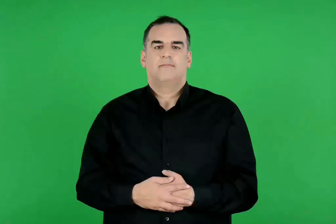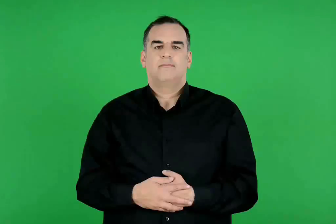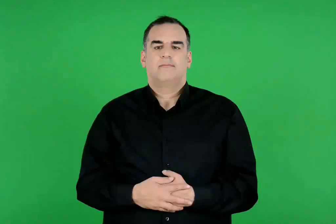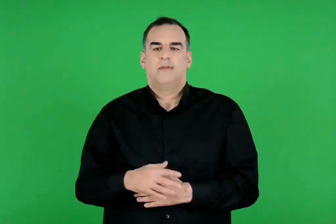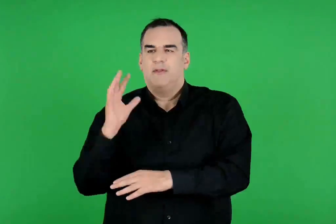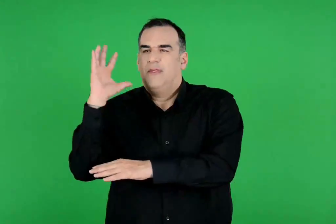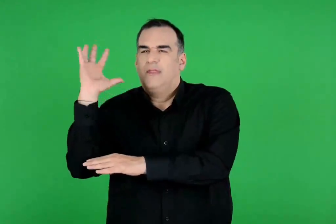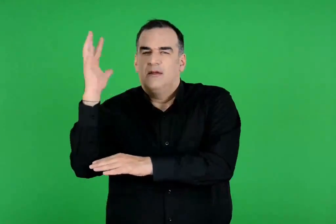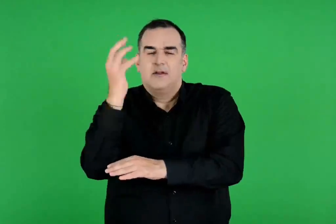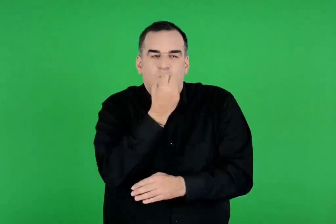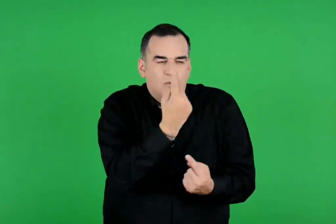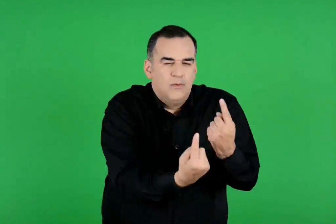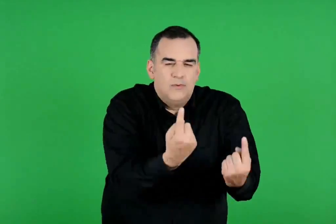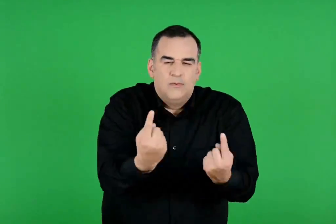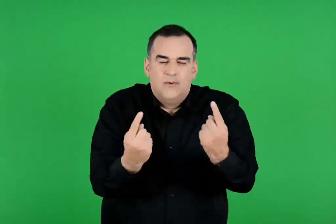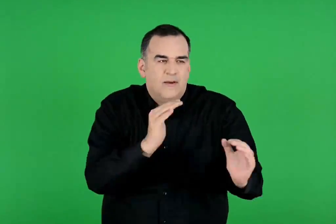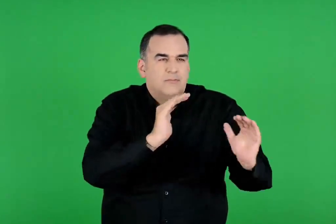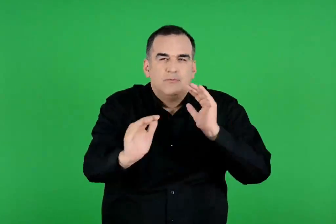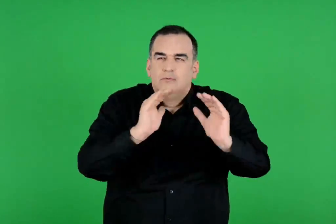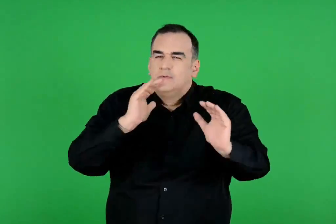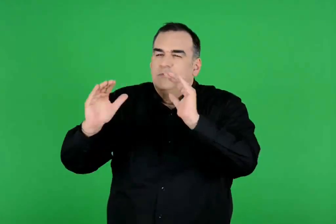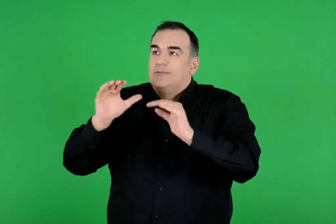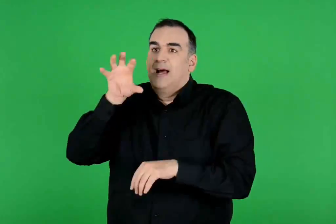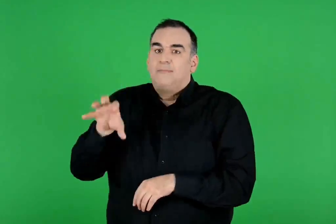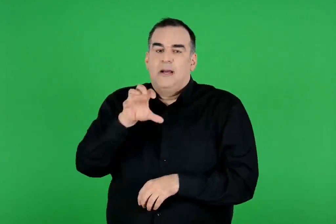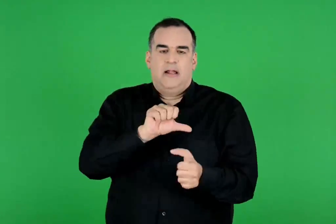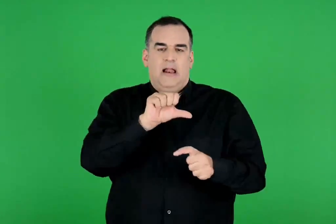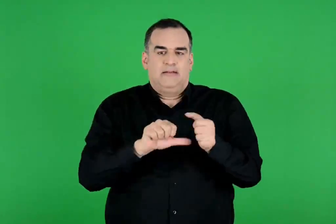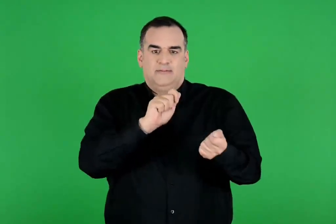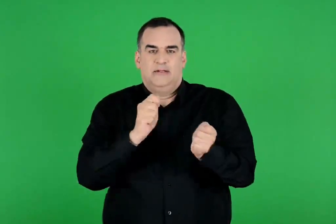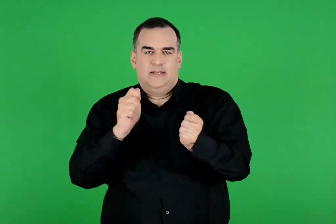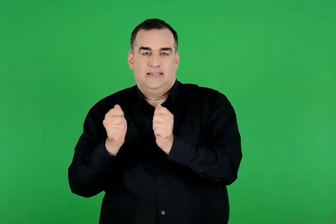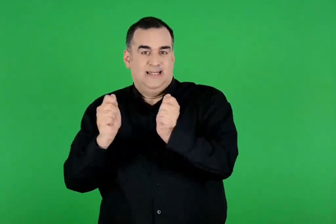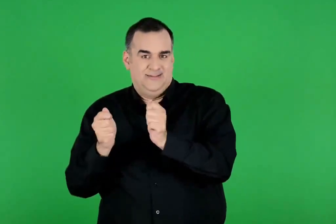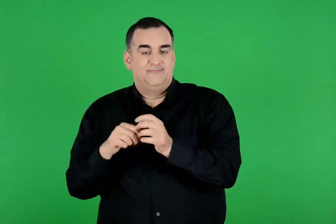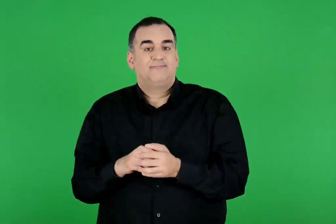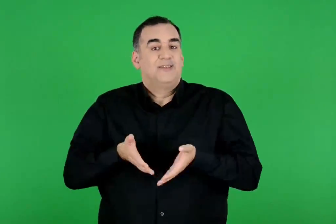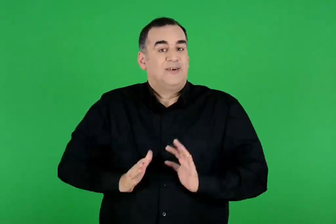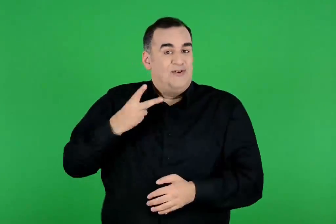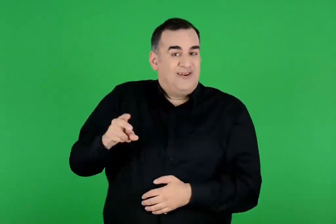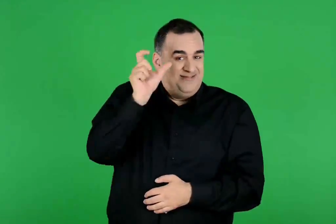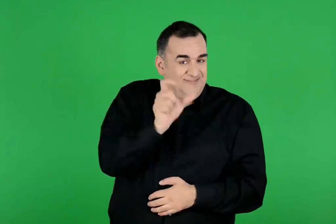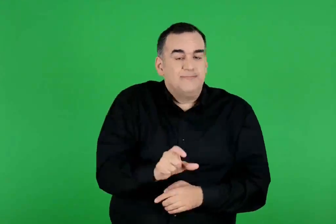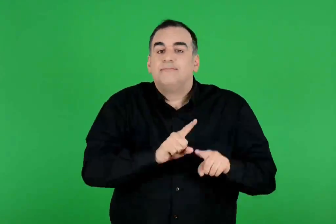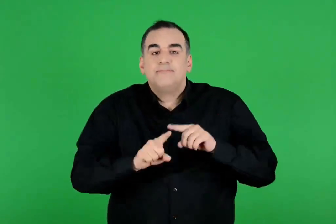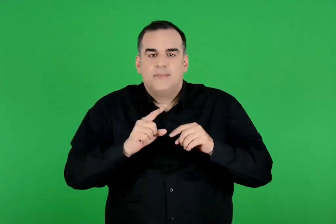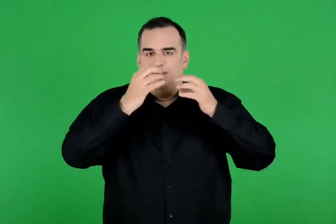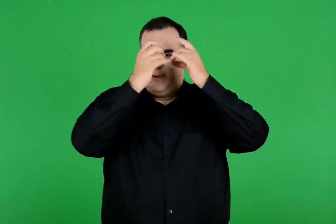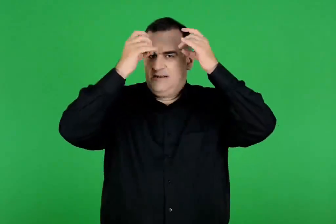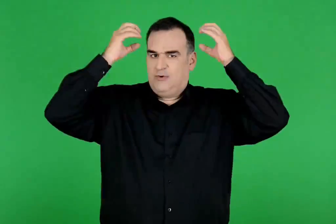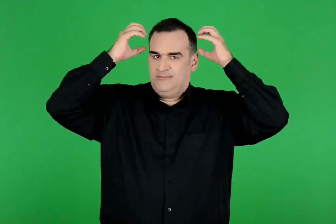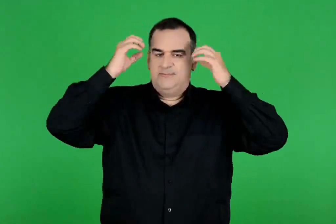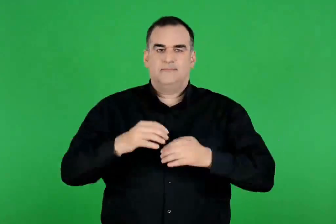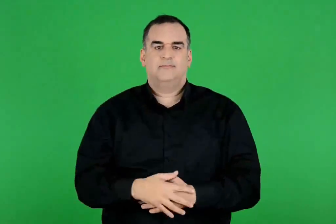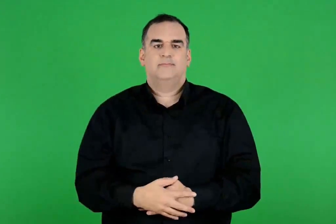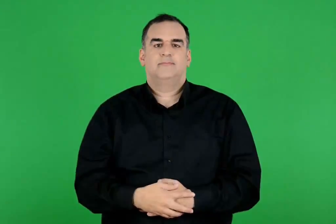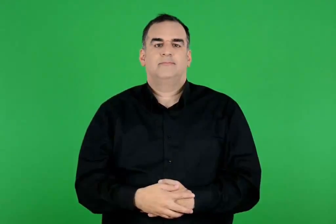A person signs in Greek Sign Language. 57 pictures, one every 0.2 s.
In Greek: προστάτευε τα δέντρα κι όλα τα φυτά κι άλλαζε τις εποχές του χρόνου. κόρη της ήταν η περσεφόνη
